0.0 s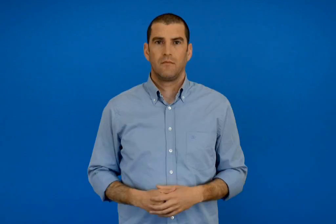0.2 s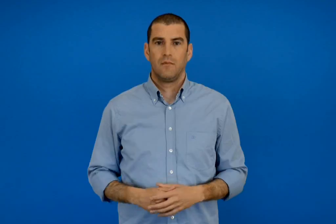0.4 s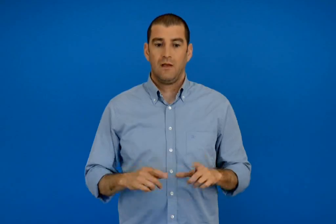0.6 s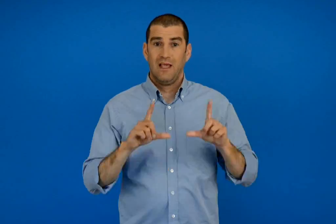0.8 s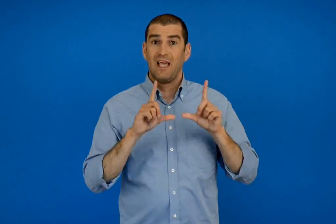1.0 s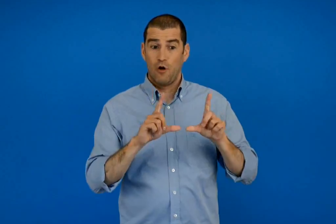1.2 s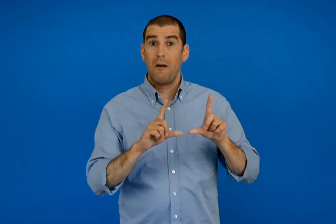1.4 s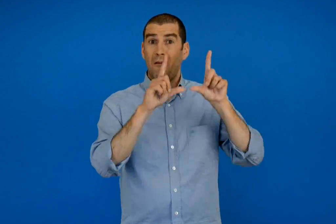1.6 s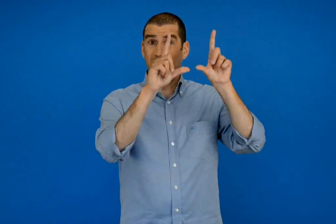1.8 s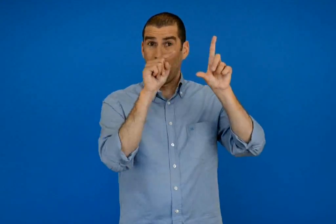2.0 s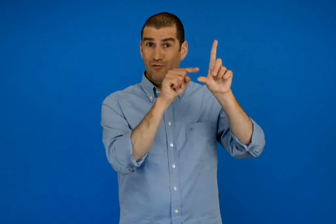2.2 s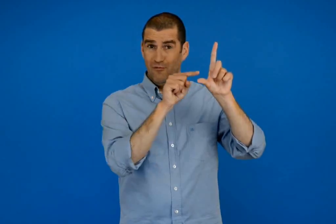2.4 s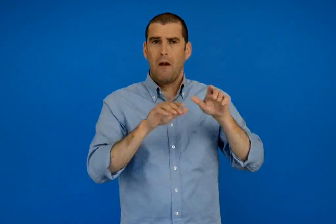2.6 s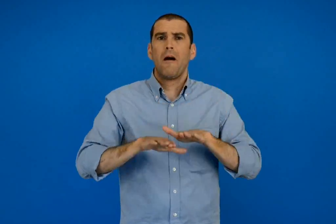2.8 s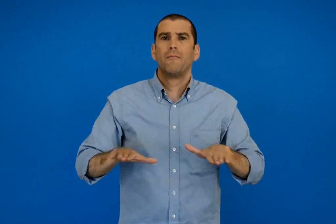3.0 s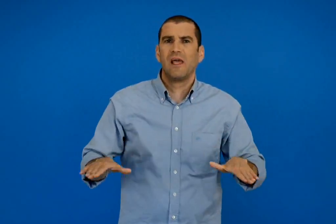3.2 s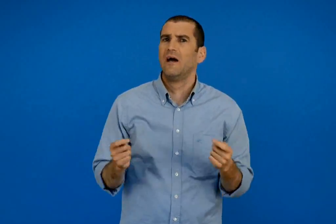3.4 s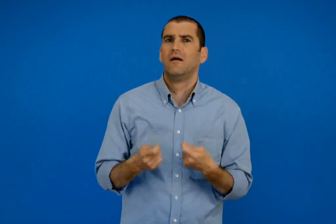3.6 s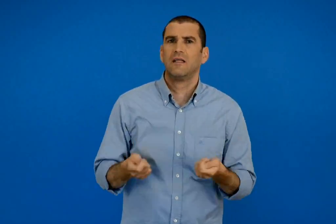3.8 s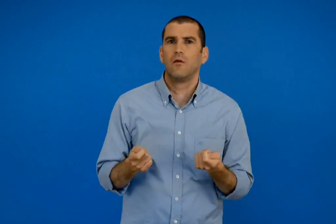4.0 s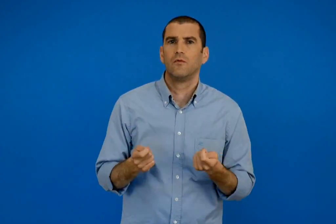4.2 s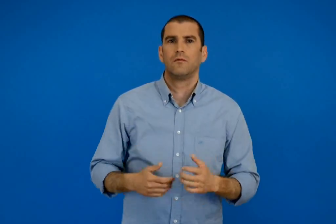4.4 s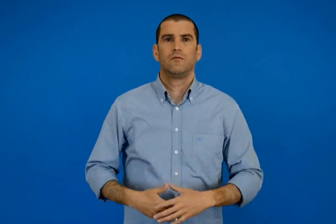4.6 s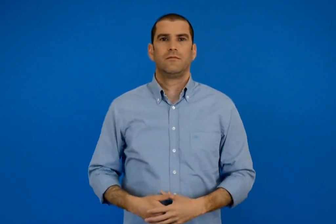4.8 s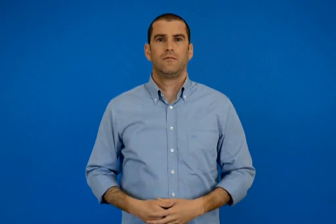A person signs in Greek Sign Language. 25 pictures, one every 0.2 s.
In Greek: τι κάνουν τα παιδιά στην πάνω εικόνα ;
